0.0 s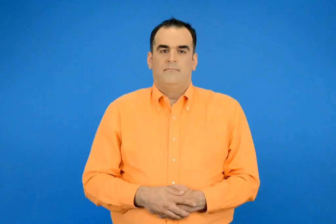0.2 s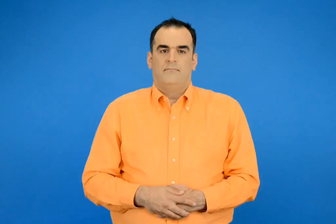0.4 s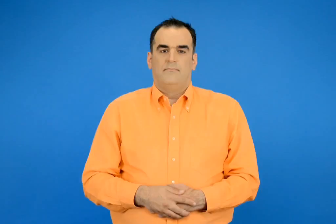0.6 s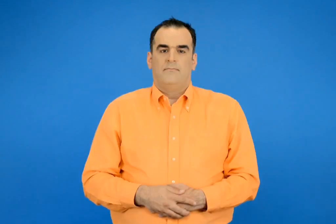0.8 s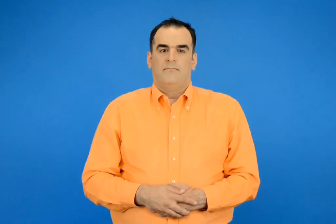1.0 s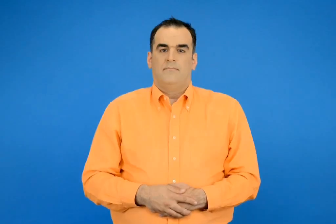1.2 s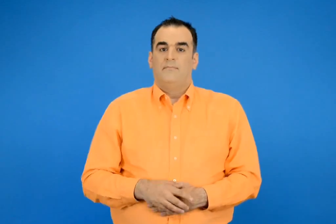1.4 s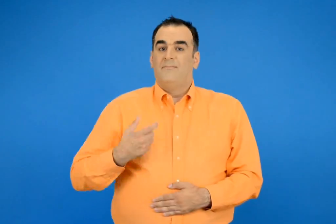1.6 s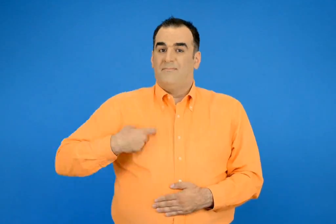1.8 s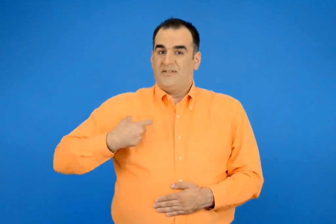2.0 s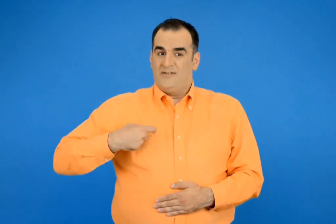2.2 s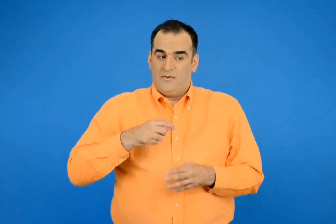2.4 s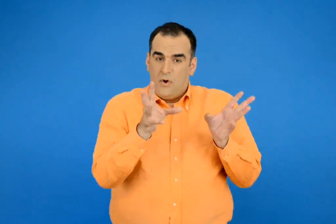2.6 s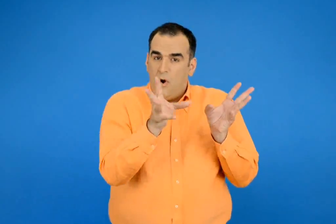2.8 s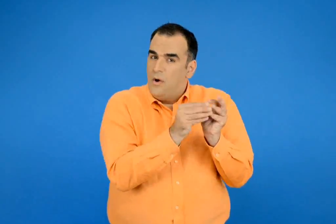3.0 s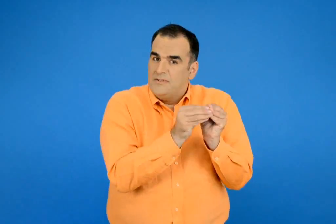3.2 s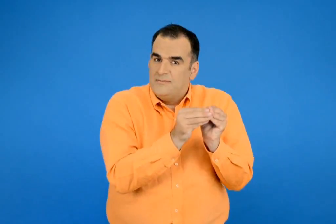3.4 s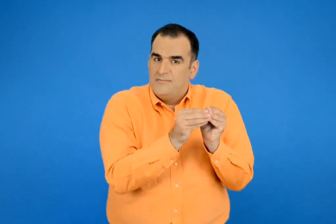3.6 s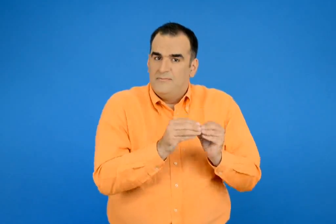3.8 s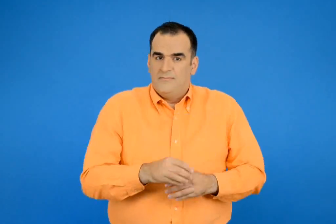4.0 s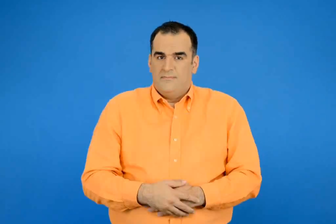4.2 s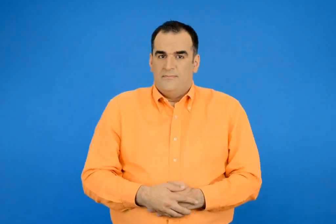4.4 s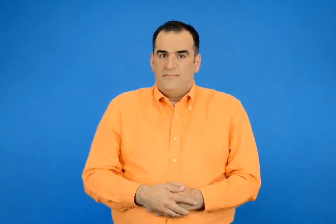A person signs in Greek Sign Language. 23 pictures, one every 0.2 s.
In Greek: οι πράσινες είναι συνολικά
